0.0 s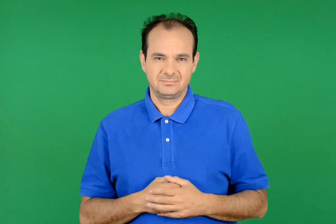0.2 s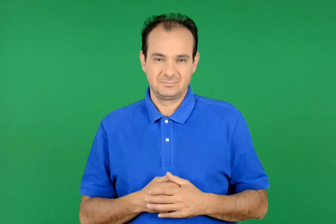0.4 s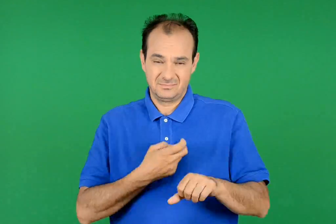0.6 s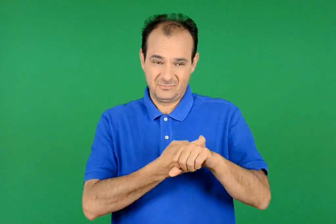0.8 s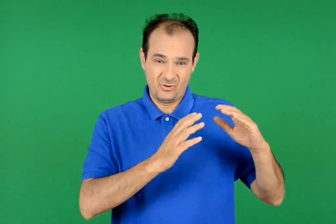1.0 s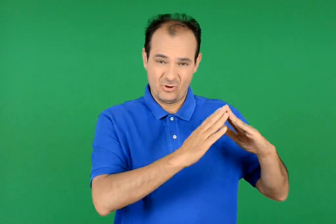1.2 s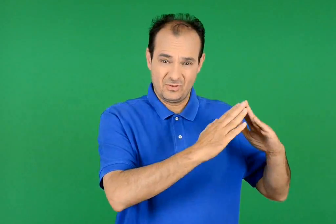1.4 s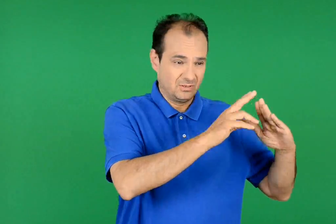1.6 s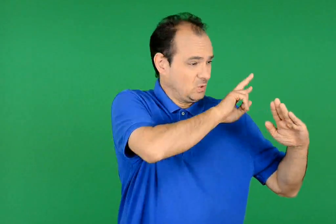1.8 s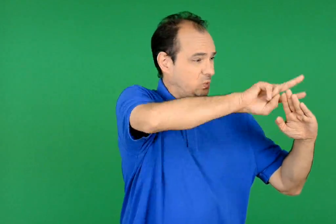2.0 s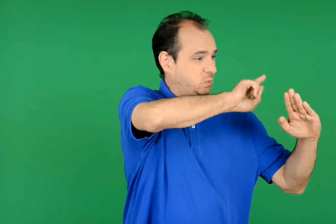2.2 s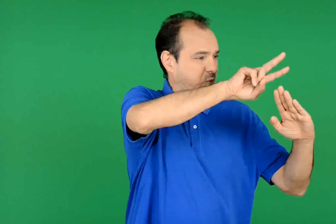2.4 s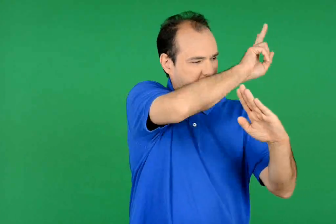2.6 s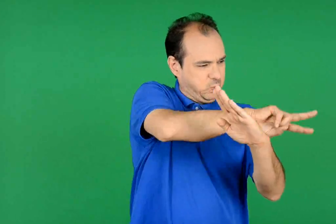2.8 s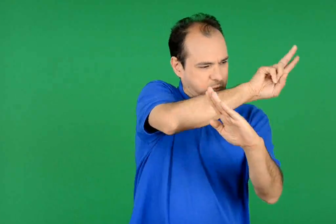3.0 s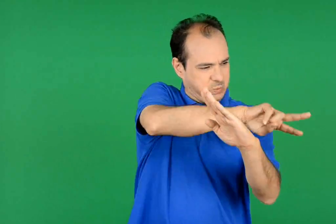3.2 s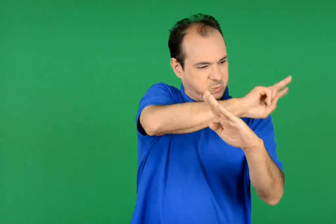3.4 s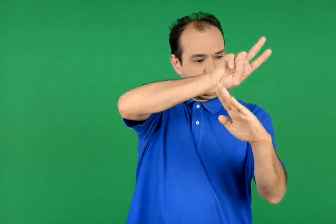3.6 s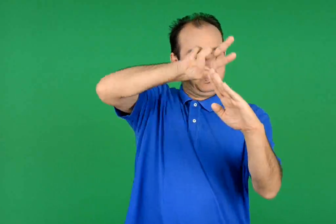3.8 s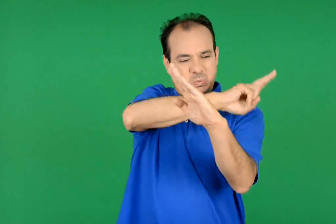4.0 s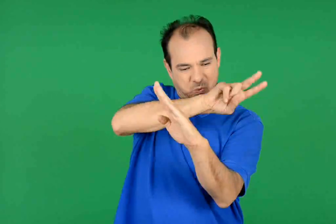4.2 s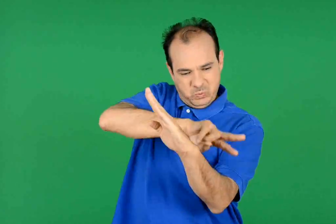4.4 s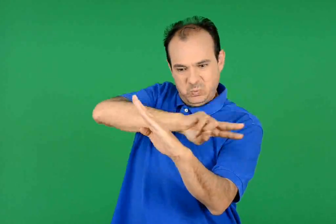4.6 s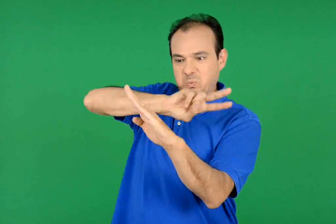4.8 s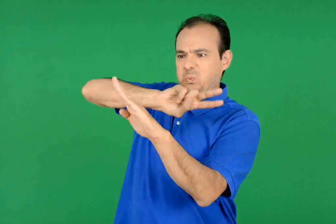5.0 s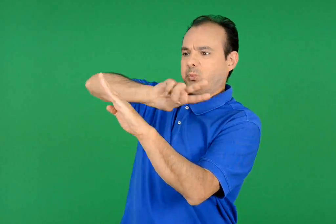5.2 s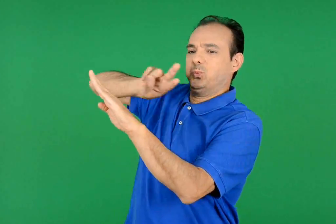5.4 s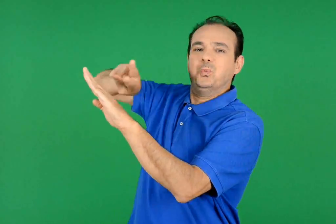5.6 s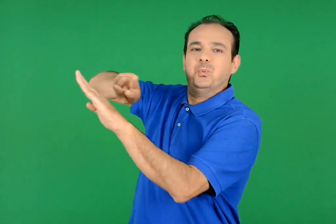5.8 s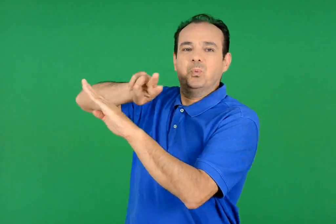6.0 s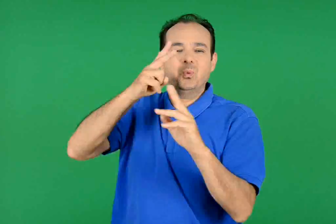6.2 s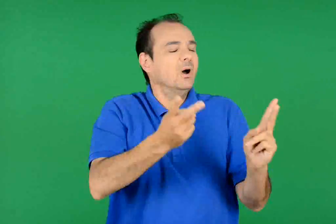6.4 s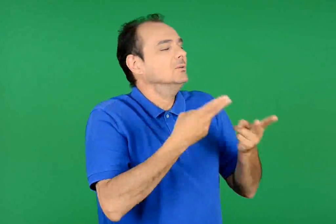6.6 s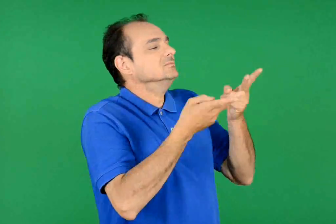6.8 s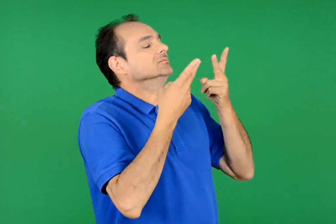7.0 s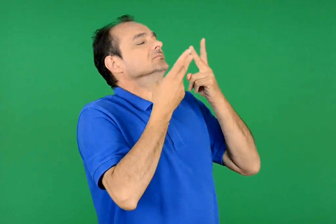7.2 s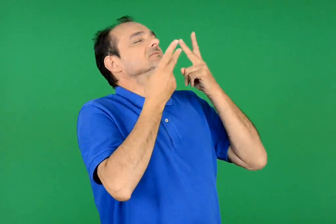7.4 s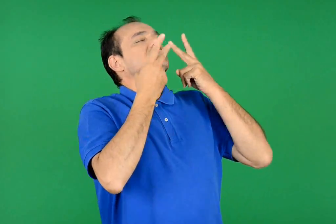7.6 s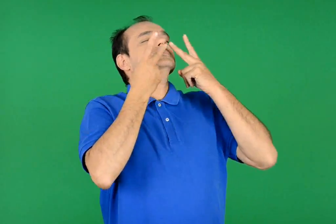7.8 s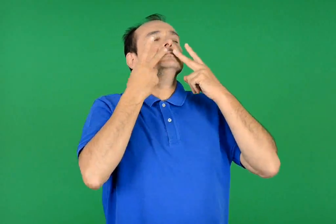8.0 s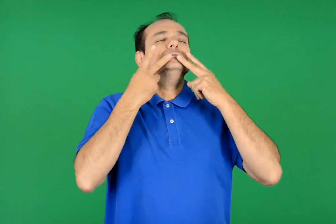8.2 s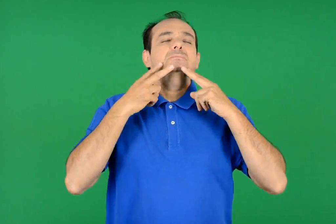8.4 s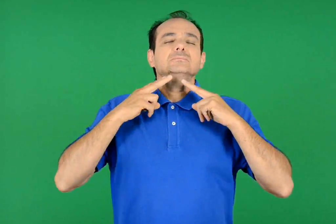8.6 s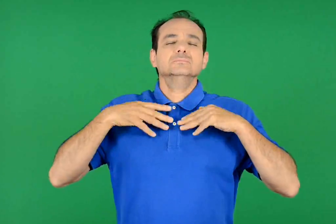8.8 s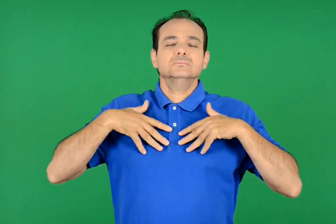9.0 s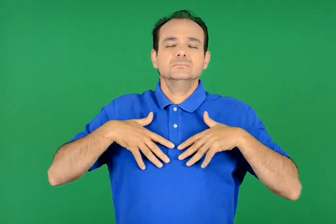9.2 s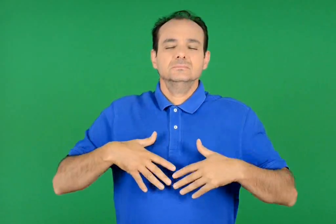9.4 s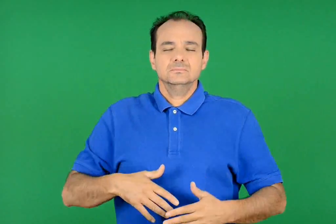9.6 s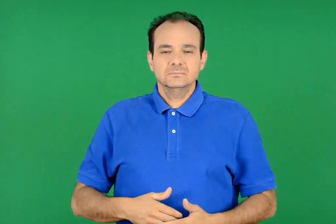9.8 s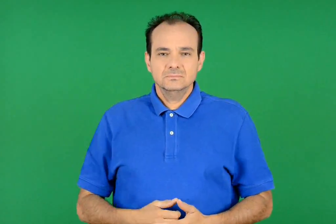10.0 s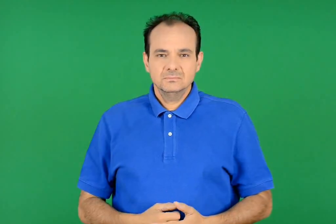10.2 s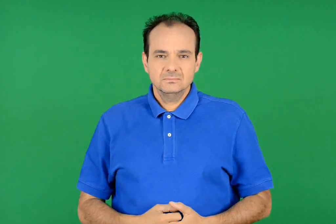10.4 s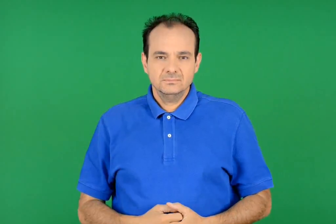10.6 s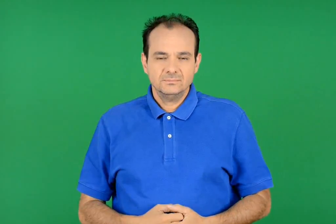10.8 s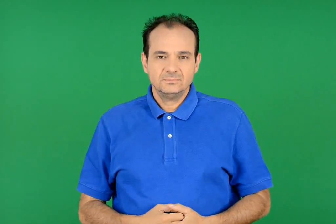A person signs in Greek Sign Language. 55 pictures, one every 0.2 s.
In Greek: αυτός ο αέρας είχε περάσει από κάθε κορφή και κάθε λαγκαδιά . τον πήραν με βαθιά αναπνοή
